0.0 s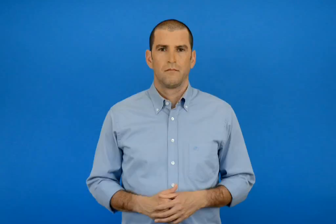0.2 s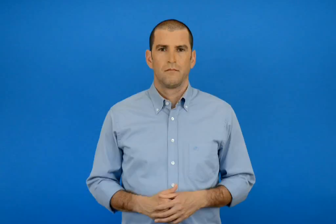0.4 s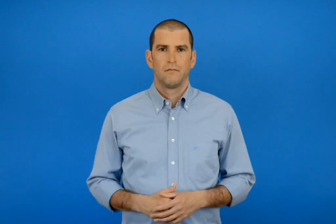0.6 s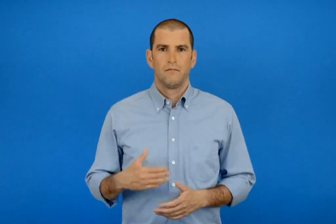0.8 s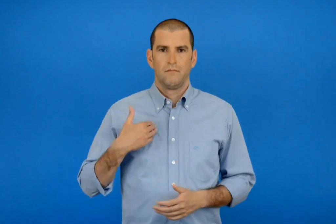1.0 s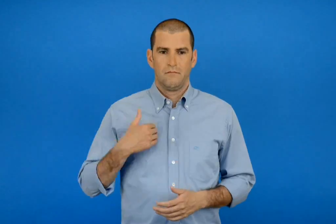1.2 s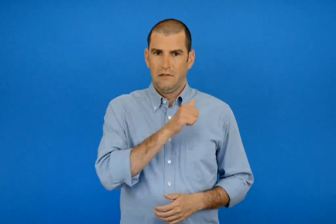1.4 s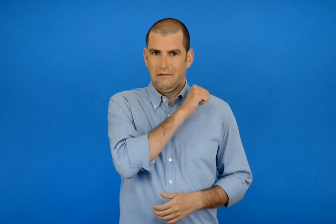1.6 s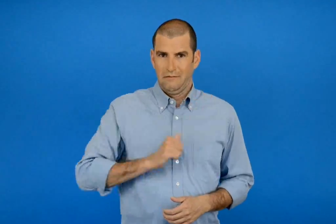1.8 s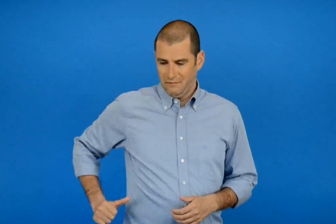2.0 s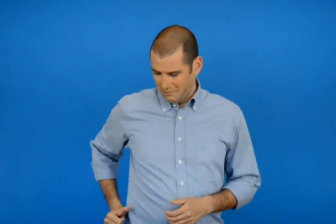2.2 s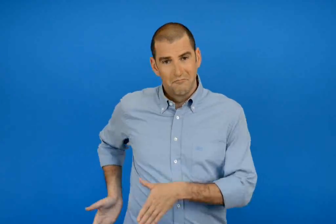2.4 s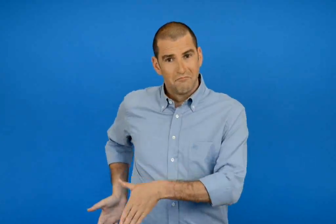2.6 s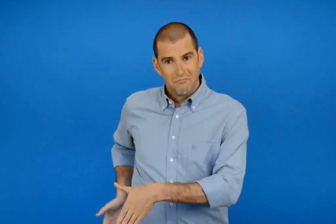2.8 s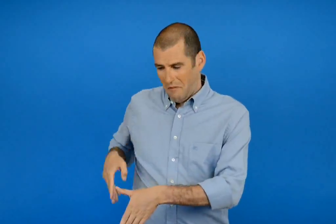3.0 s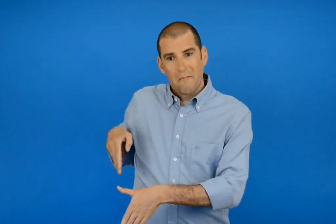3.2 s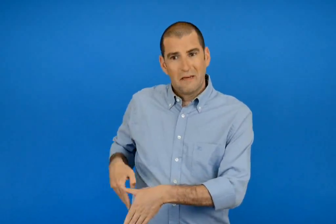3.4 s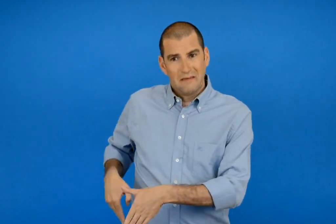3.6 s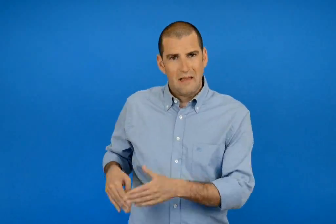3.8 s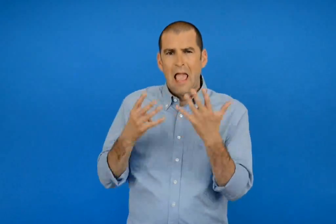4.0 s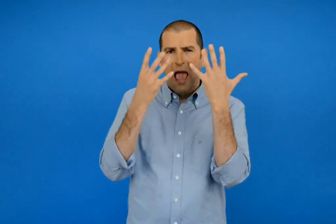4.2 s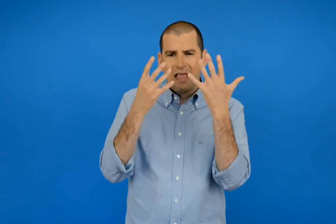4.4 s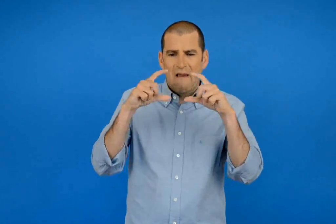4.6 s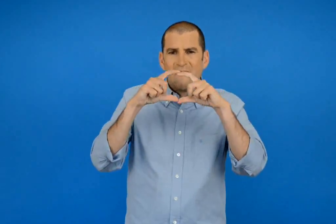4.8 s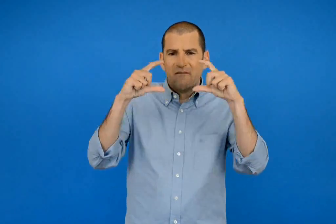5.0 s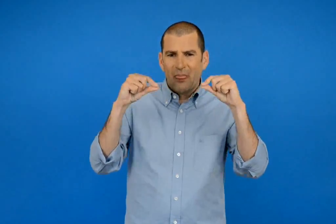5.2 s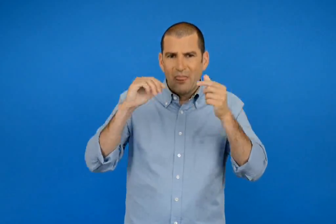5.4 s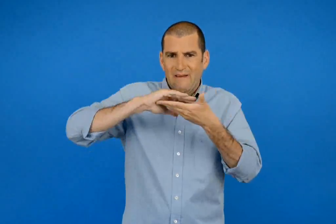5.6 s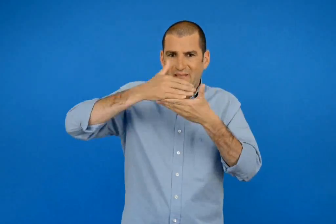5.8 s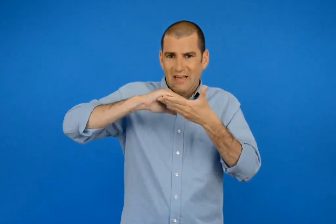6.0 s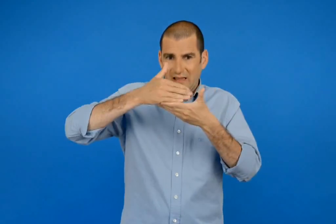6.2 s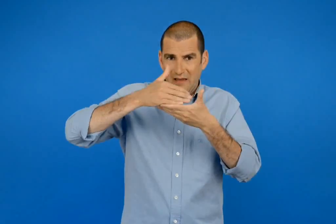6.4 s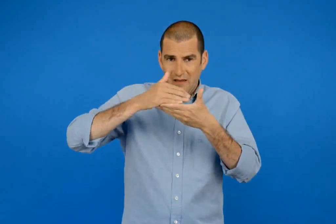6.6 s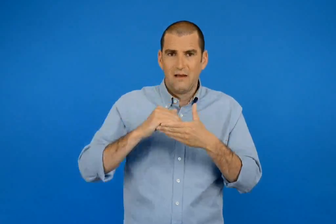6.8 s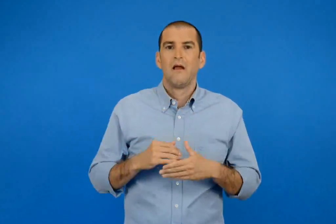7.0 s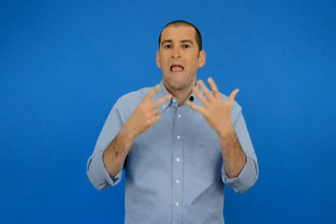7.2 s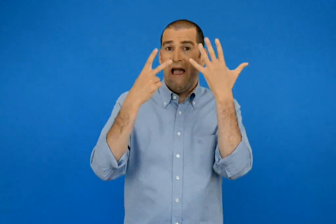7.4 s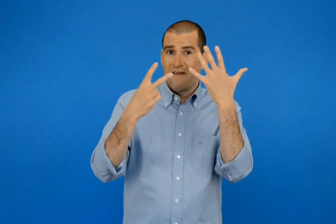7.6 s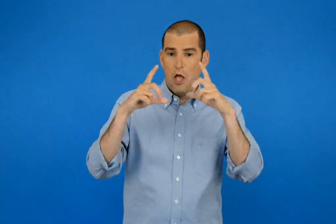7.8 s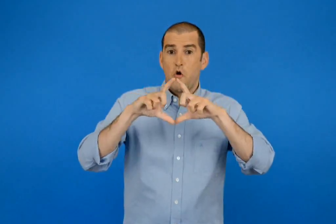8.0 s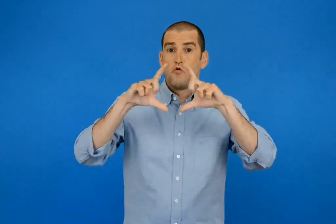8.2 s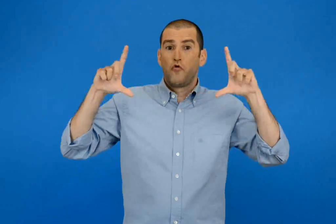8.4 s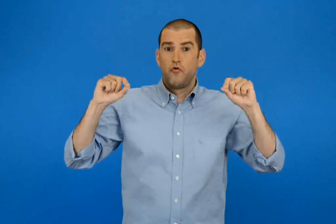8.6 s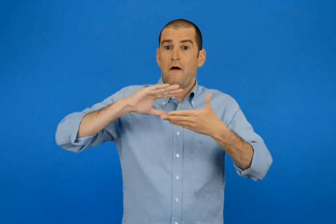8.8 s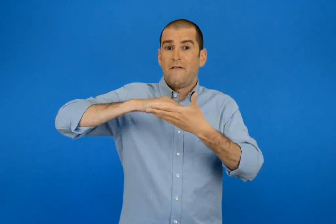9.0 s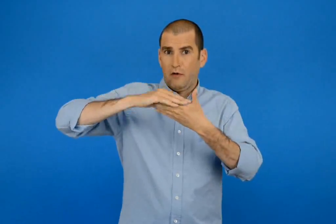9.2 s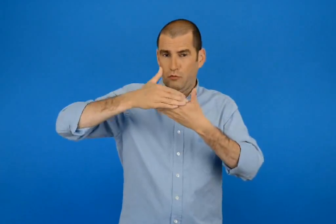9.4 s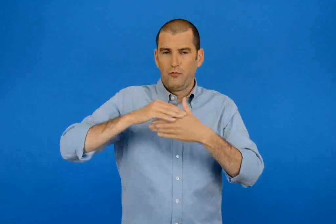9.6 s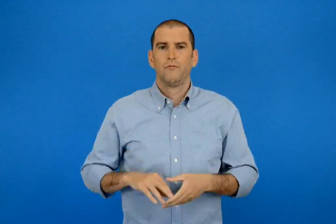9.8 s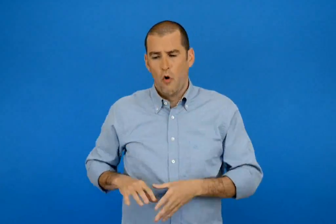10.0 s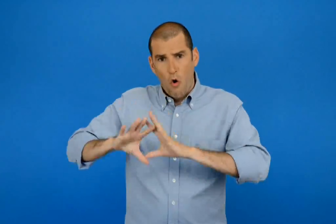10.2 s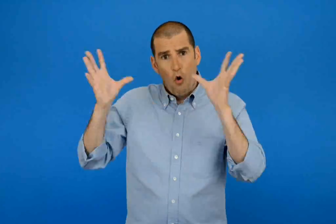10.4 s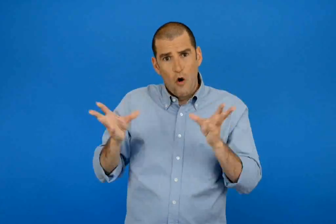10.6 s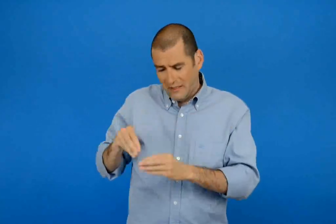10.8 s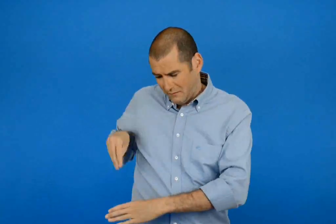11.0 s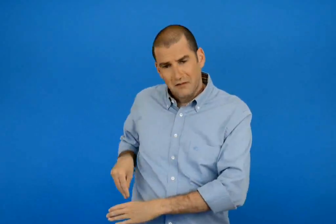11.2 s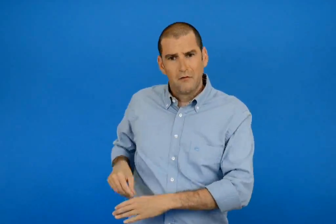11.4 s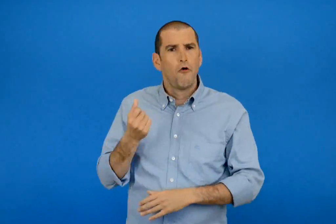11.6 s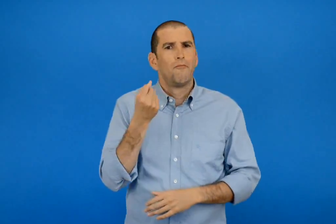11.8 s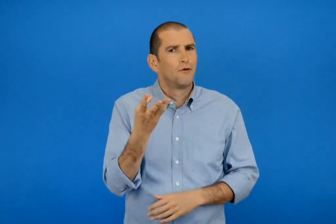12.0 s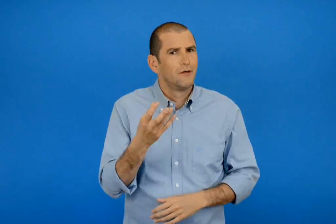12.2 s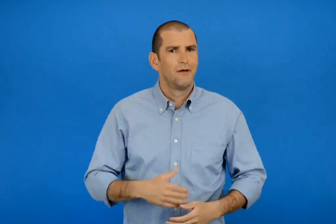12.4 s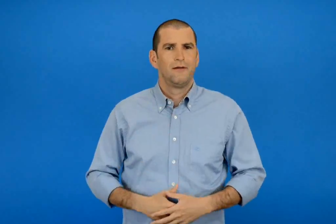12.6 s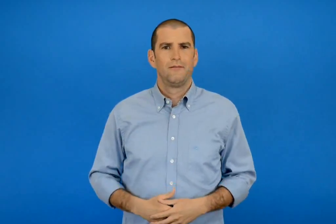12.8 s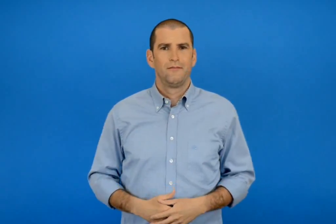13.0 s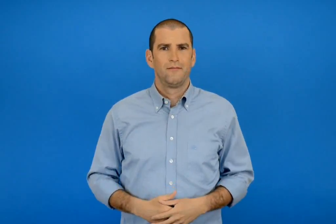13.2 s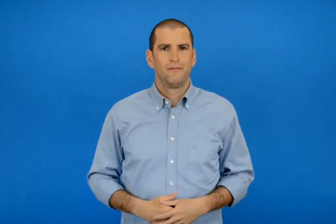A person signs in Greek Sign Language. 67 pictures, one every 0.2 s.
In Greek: μέσα στο σάκο μου έχω 9 μικρούς φακέλους και 7 μεγάλους φακέλους πόσοι είναι όλοι οι φάκελοι μαζί ;
